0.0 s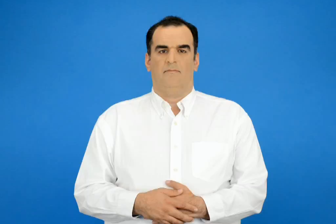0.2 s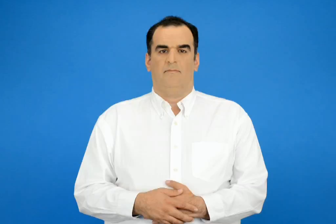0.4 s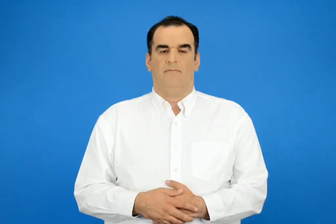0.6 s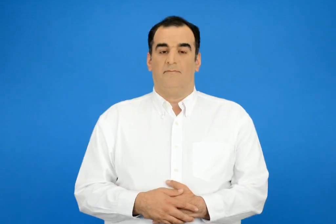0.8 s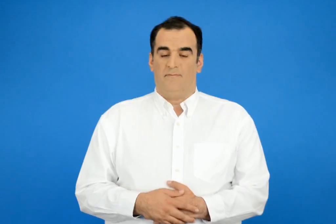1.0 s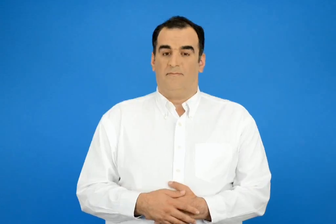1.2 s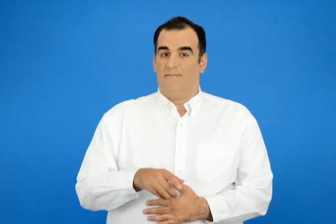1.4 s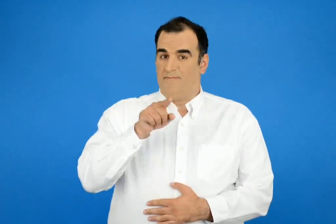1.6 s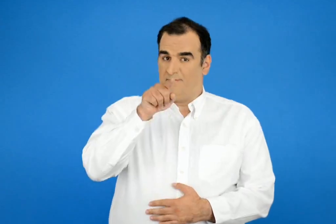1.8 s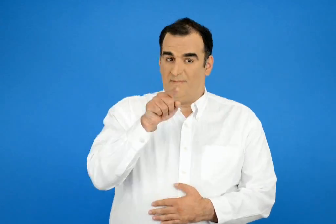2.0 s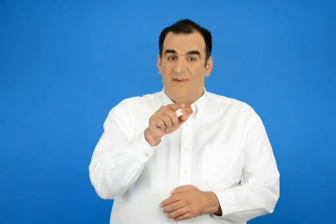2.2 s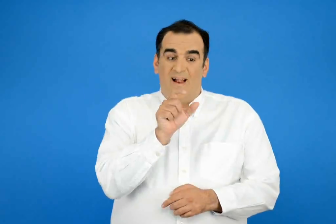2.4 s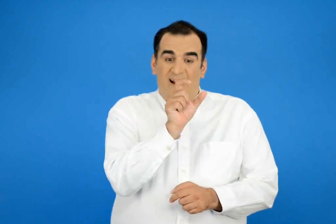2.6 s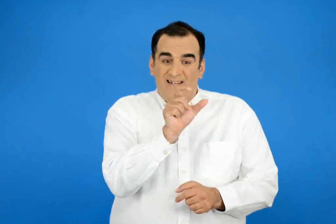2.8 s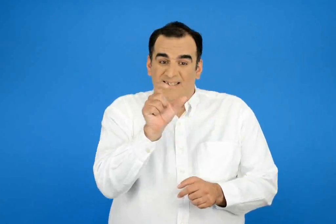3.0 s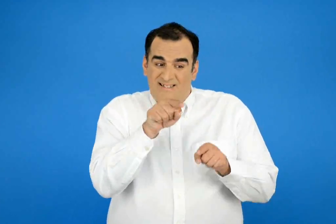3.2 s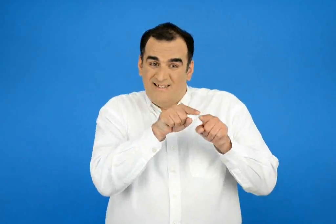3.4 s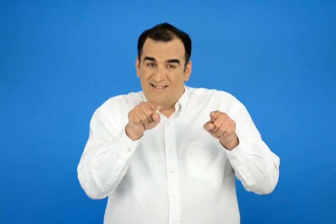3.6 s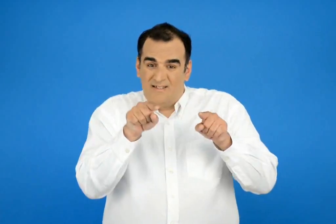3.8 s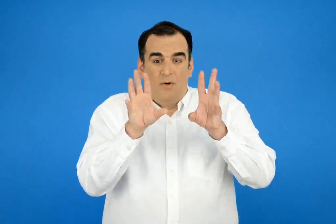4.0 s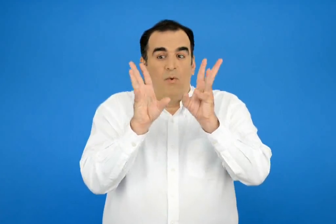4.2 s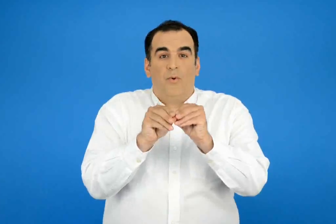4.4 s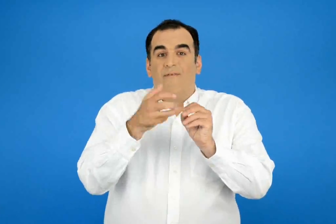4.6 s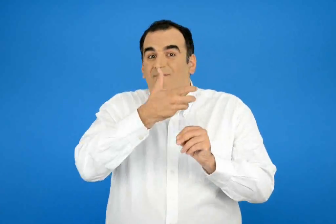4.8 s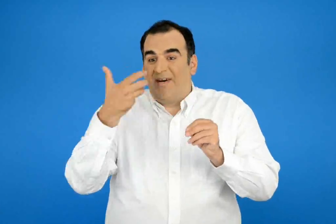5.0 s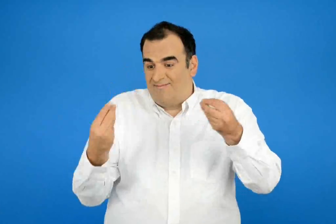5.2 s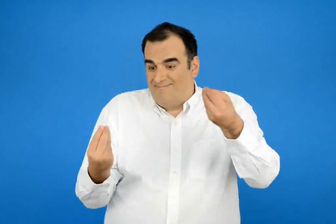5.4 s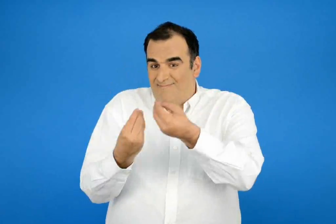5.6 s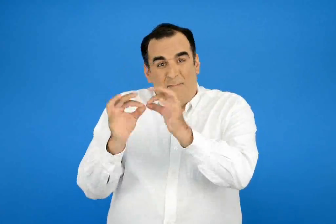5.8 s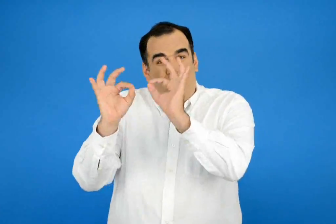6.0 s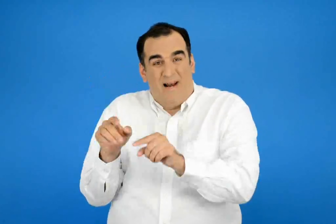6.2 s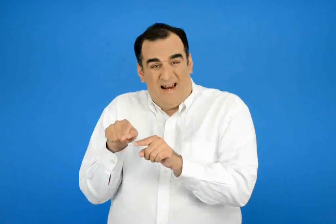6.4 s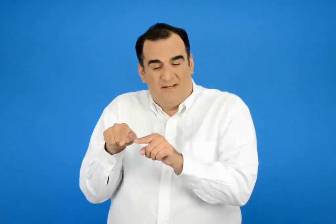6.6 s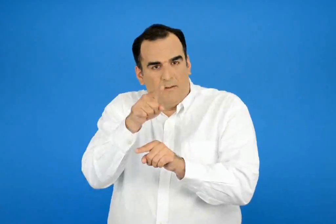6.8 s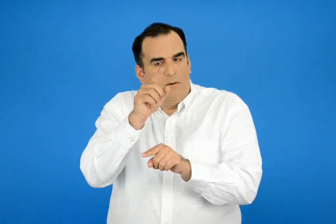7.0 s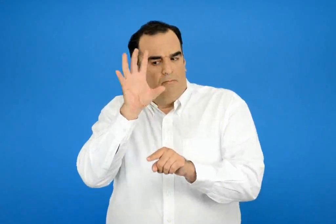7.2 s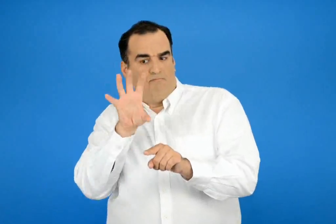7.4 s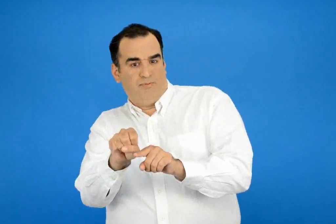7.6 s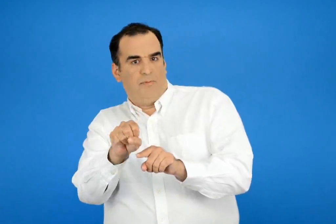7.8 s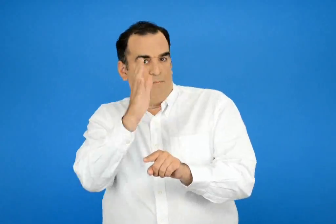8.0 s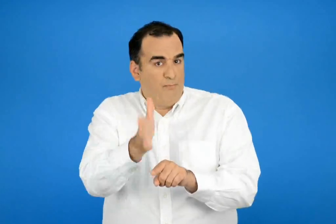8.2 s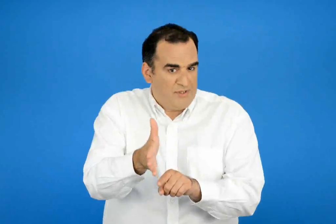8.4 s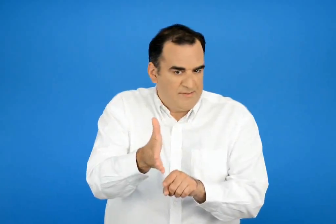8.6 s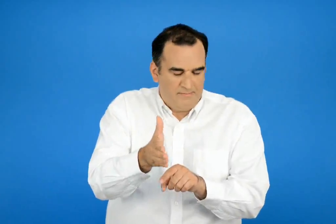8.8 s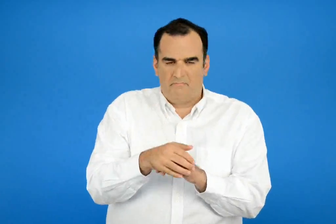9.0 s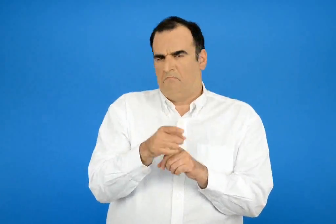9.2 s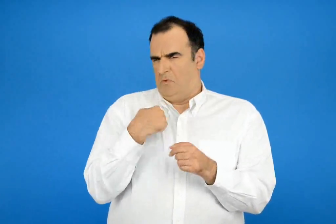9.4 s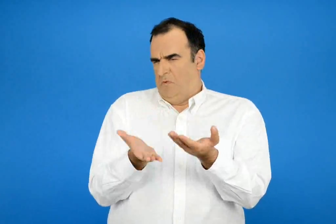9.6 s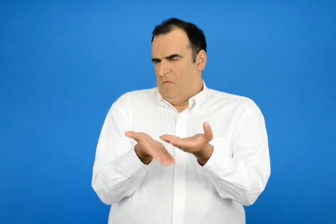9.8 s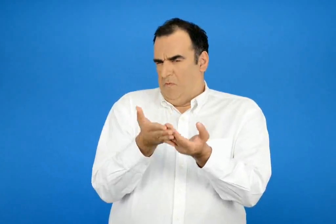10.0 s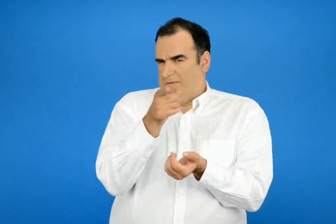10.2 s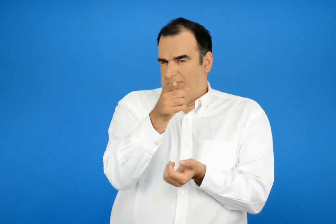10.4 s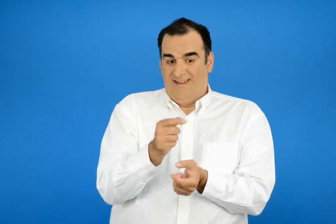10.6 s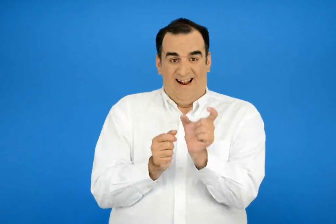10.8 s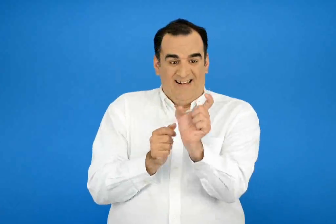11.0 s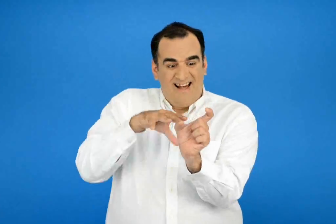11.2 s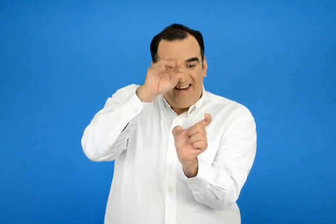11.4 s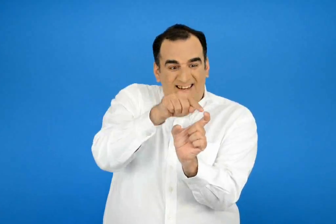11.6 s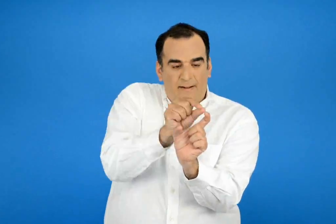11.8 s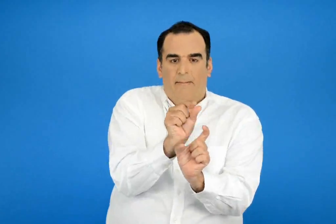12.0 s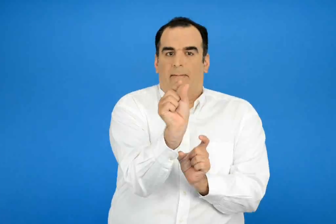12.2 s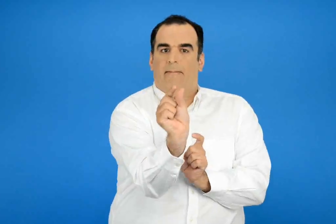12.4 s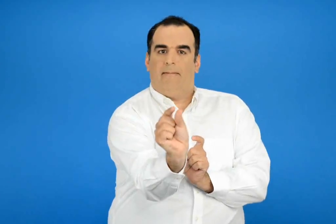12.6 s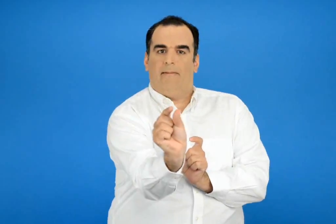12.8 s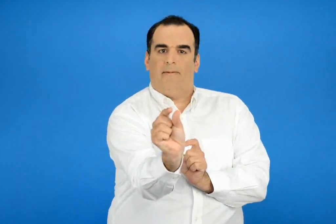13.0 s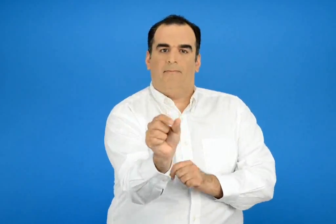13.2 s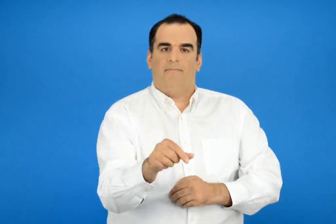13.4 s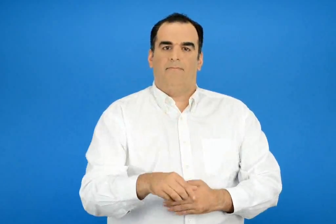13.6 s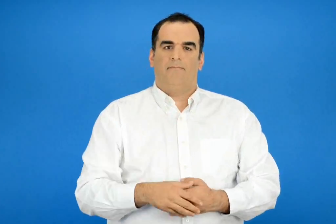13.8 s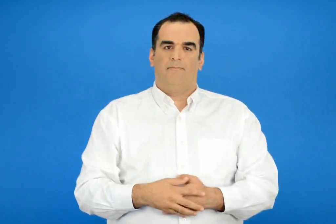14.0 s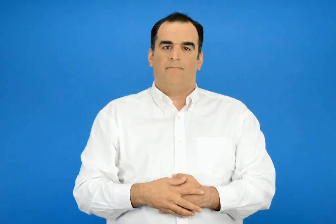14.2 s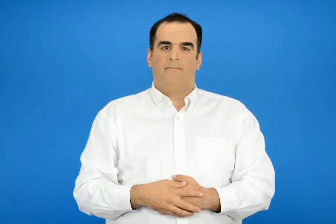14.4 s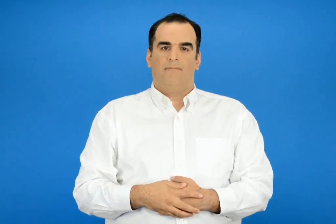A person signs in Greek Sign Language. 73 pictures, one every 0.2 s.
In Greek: μπορείς να καταλάβεις ποιές λέξεις περιγράφουν οι παρακάτω φράσεις ; για να βοηθηθείς δίνεται η αρχή της κάθε λέξης
